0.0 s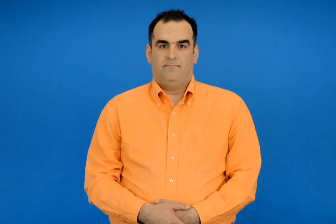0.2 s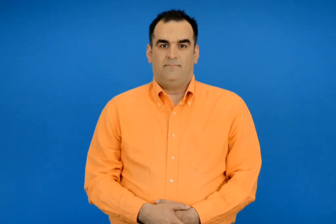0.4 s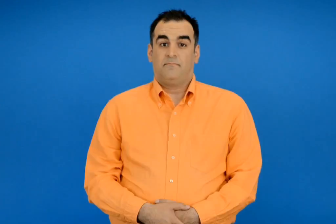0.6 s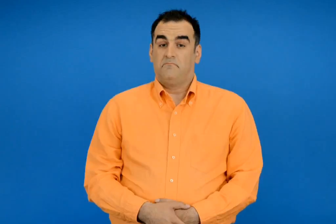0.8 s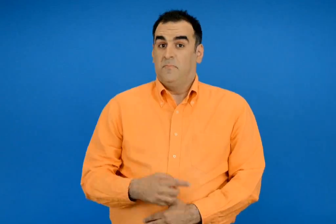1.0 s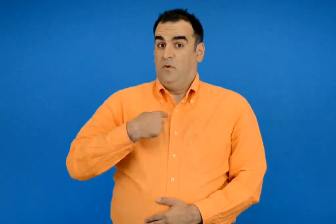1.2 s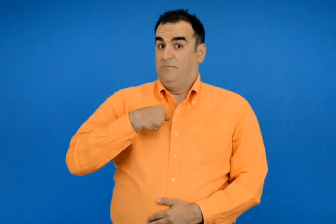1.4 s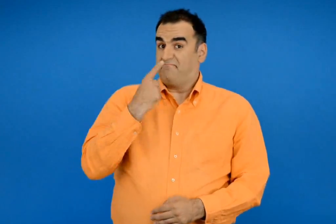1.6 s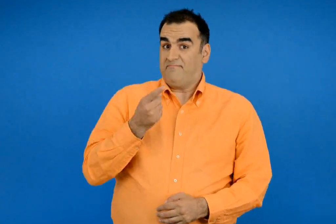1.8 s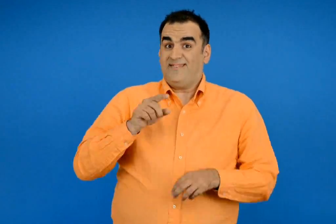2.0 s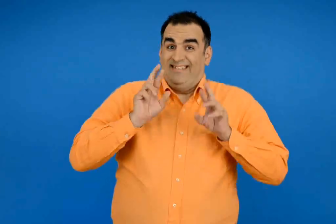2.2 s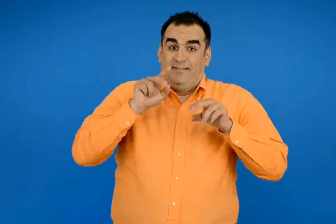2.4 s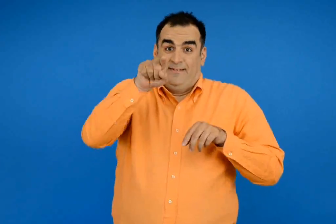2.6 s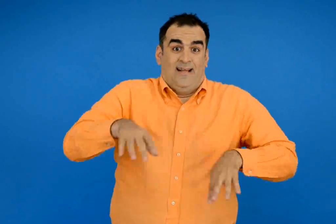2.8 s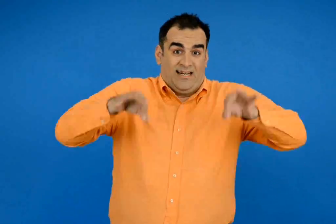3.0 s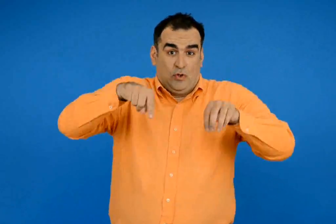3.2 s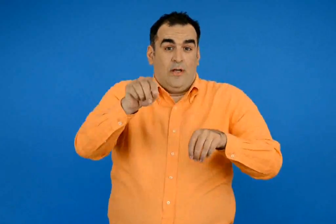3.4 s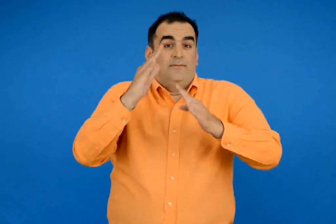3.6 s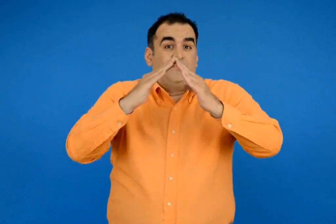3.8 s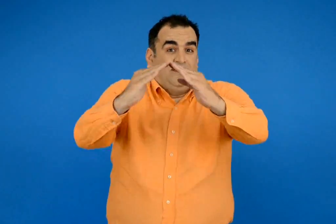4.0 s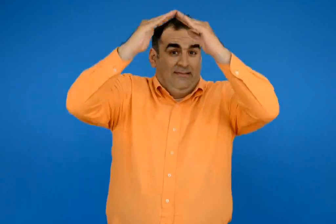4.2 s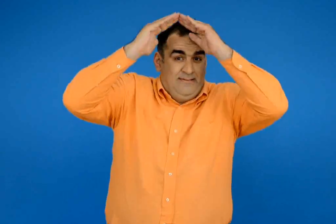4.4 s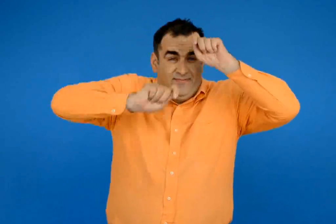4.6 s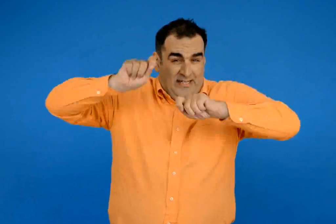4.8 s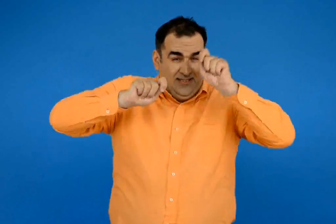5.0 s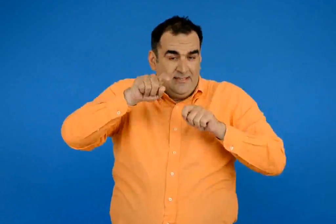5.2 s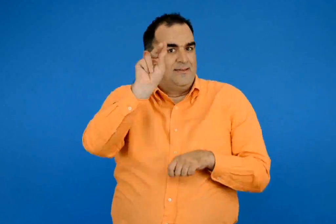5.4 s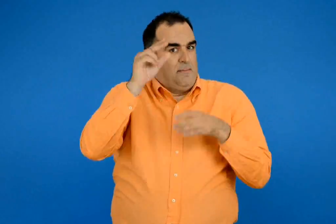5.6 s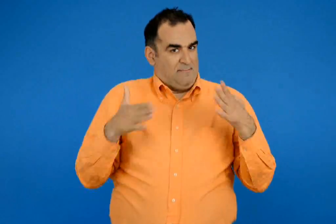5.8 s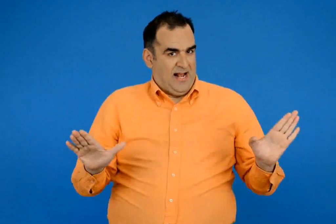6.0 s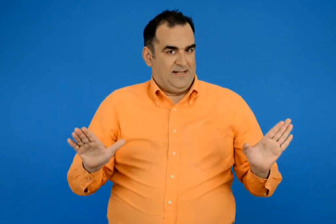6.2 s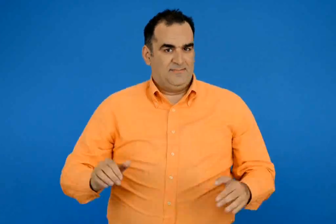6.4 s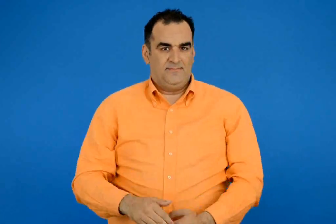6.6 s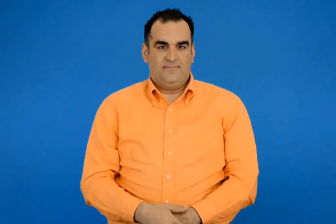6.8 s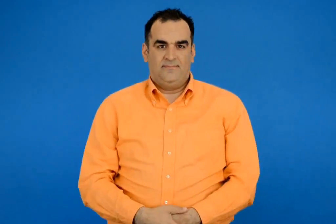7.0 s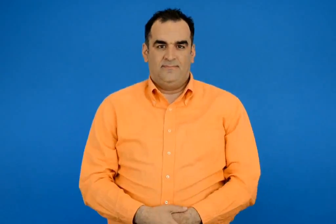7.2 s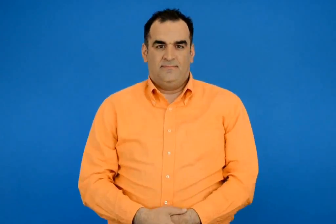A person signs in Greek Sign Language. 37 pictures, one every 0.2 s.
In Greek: εγώ λέω να αρχίσετε αμέσως να μου φτιάχνετε το σπιτάκι που μου υποσχεθήκατε
